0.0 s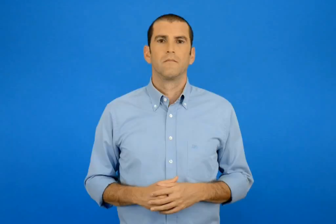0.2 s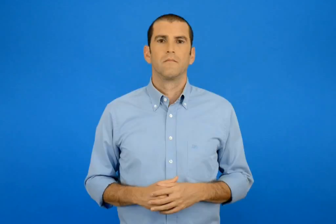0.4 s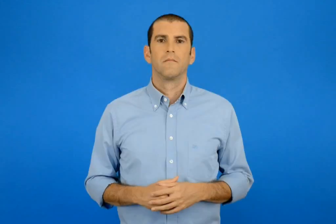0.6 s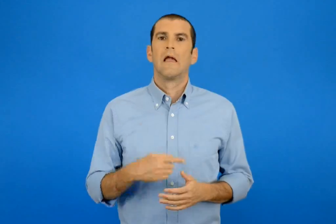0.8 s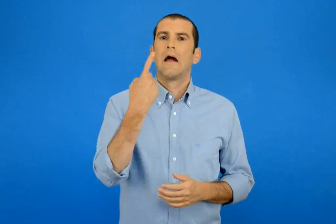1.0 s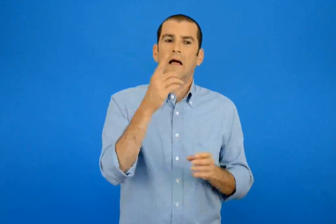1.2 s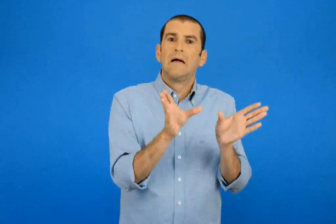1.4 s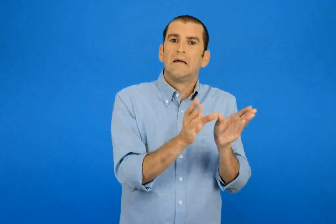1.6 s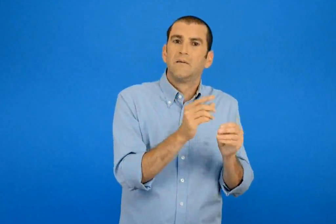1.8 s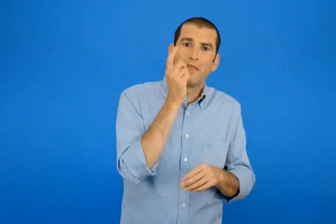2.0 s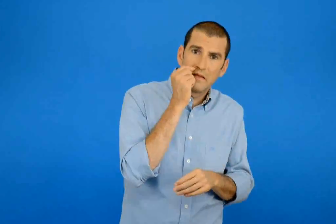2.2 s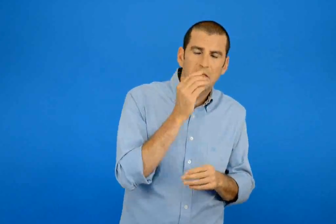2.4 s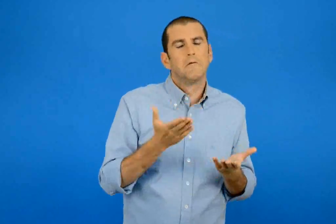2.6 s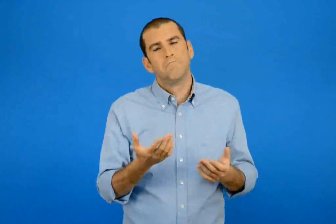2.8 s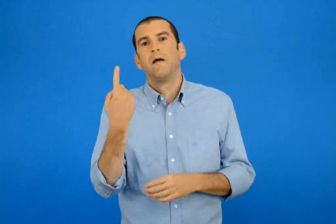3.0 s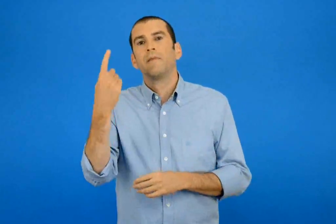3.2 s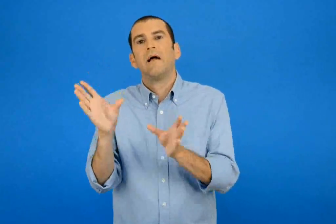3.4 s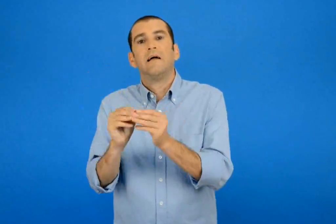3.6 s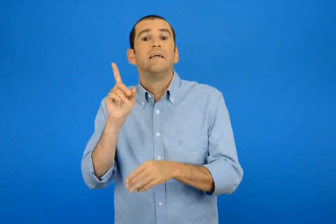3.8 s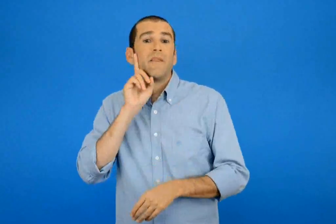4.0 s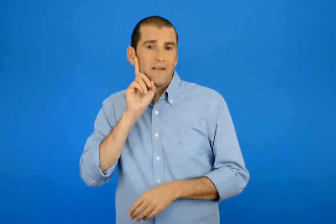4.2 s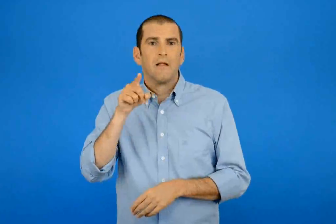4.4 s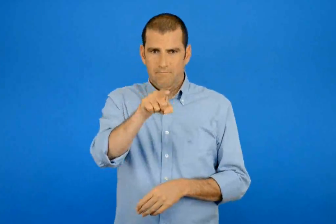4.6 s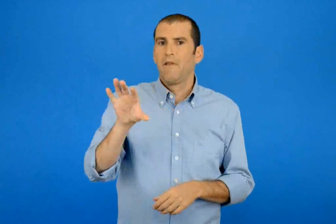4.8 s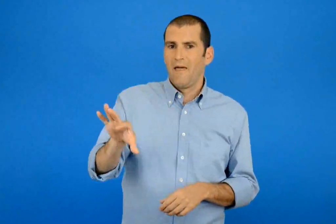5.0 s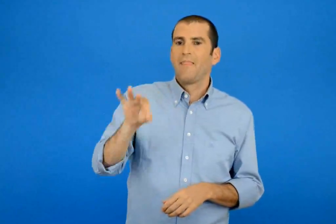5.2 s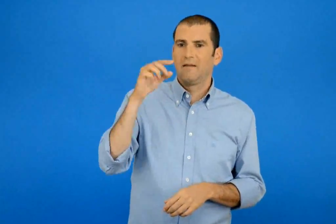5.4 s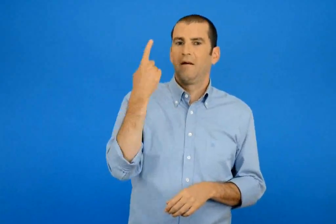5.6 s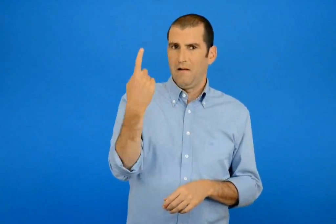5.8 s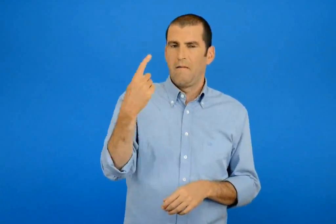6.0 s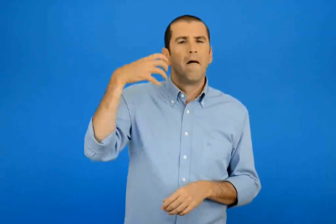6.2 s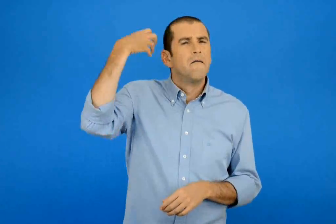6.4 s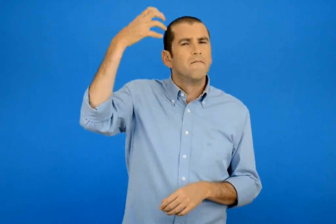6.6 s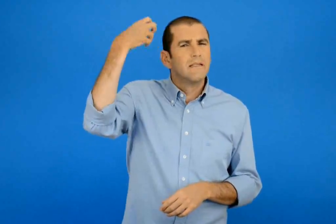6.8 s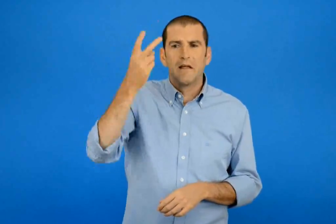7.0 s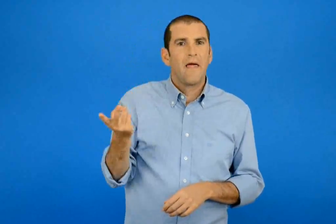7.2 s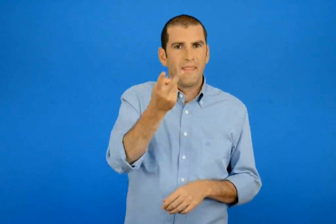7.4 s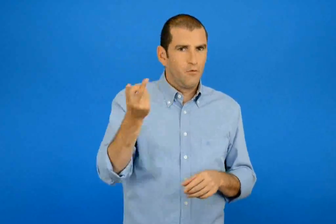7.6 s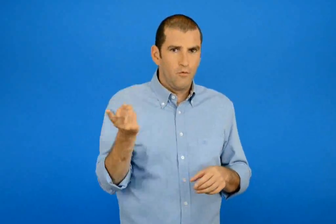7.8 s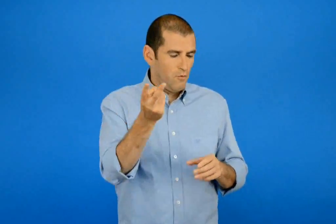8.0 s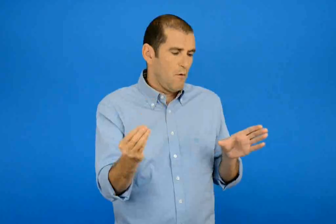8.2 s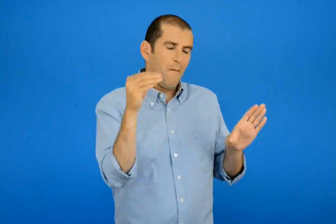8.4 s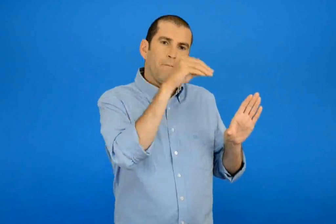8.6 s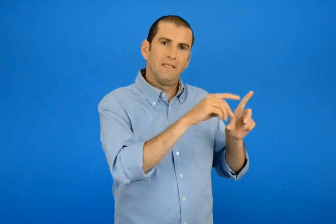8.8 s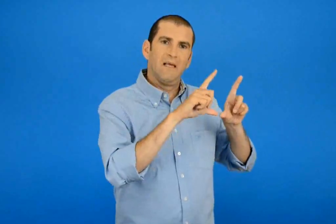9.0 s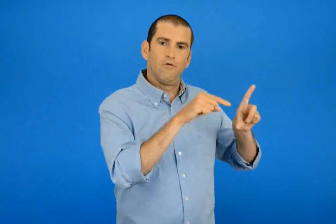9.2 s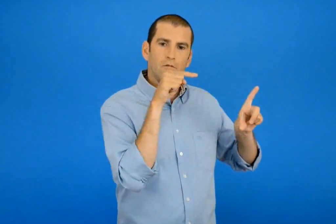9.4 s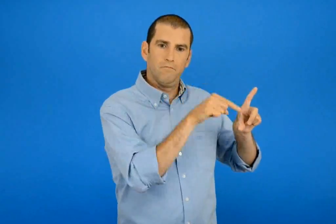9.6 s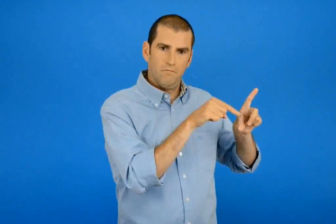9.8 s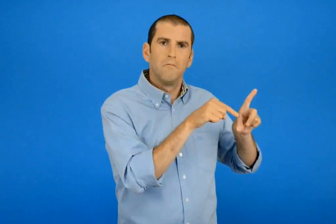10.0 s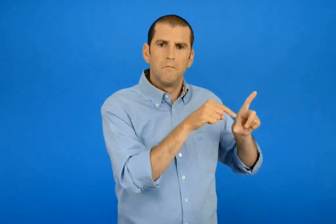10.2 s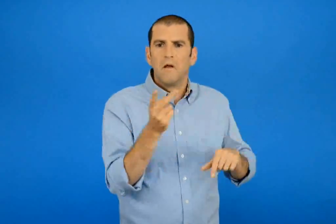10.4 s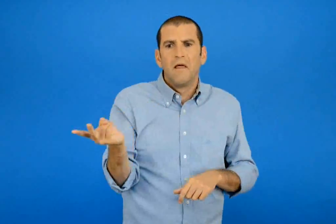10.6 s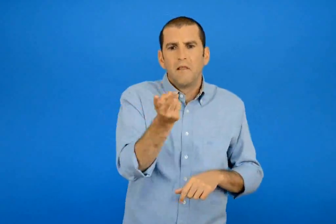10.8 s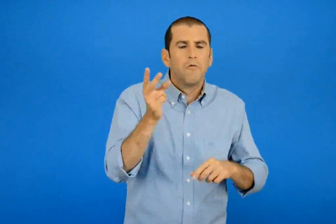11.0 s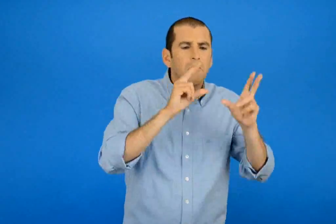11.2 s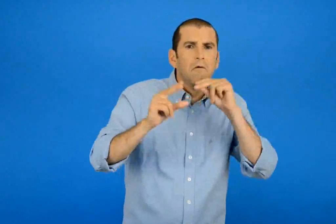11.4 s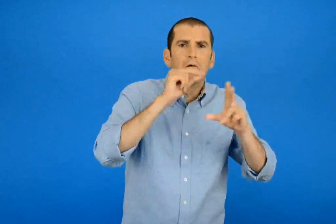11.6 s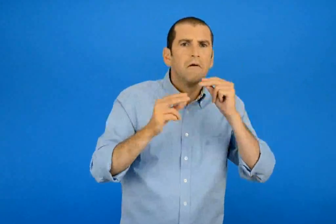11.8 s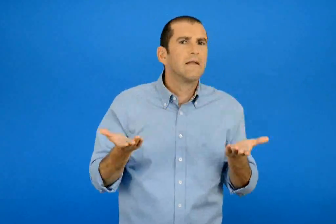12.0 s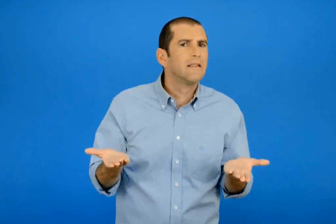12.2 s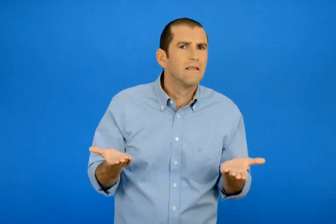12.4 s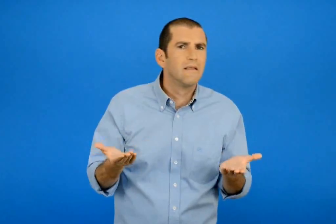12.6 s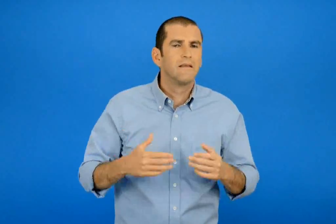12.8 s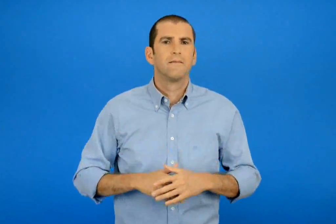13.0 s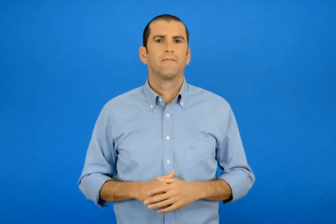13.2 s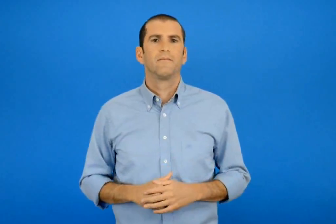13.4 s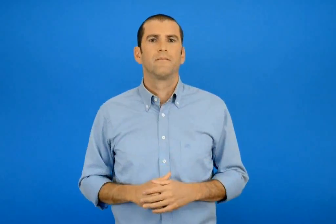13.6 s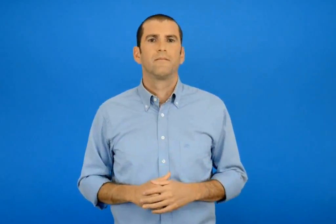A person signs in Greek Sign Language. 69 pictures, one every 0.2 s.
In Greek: διάλεξε ένα συμμαθητή σου η μια συμμαθήτρια σου και φανταστείτε ότι ζείτε μέσα στην εικόνα τι θα έλεγε ο ένας στον άλλο ;
